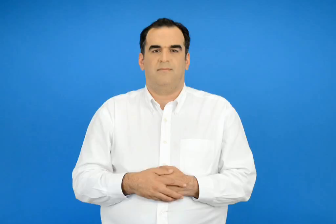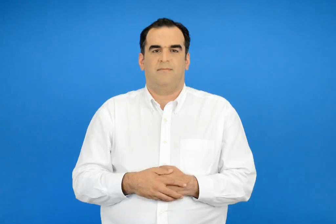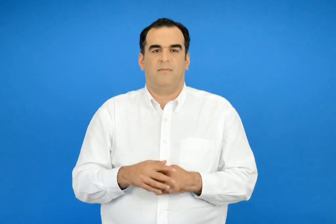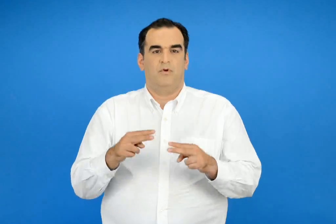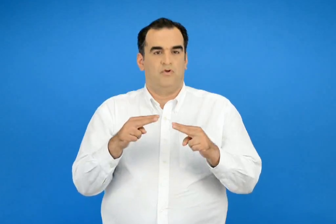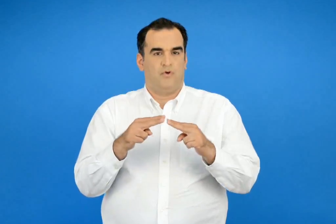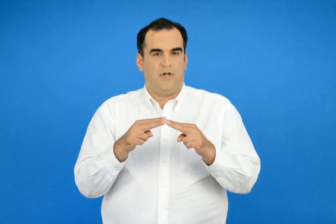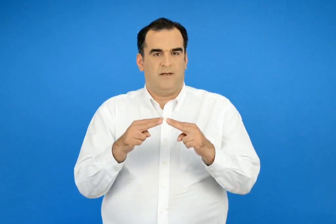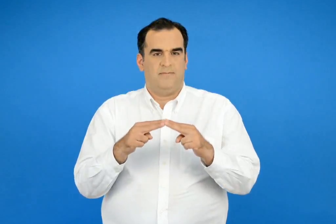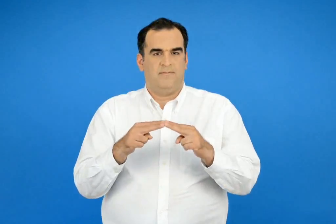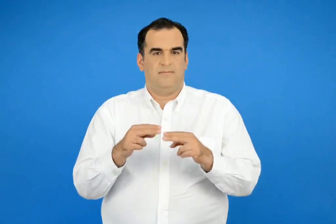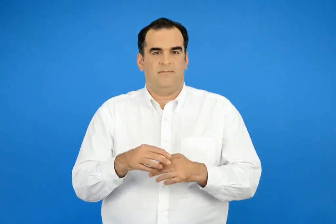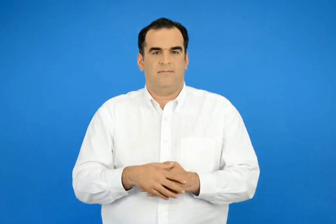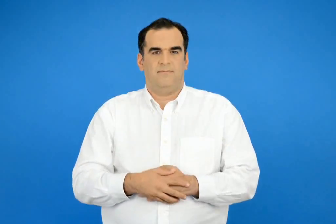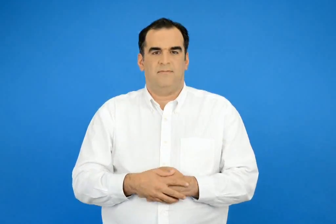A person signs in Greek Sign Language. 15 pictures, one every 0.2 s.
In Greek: σοκολάτα
